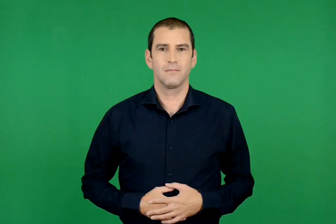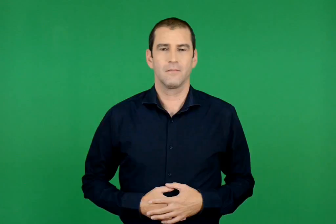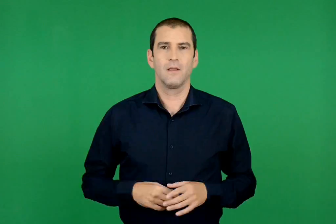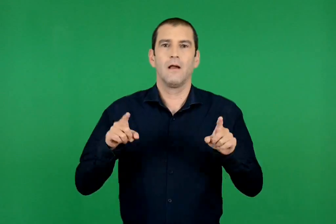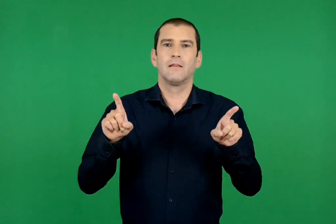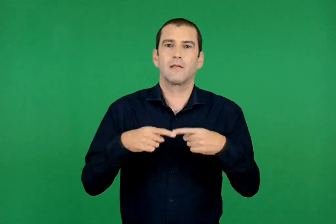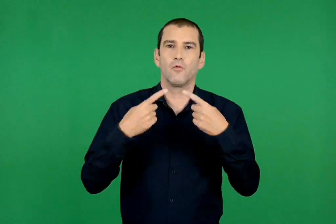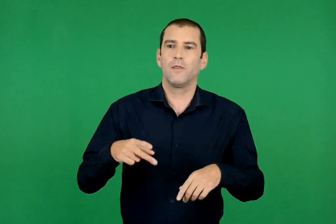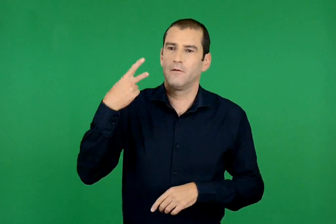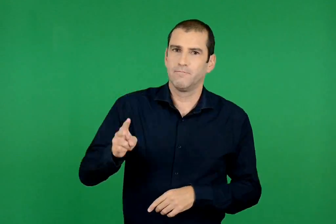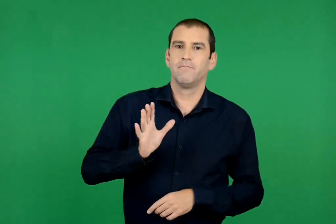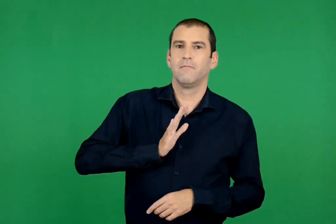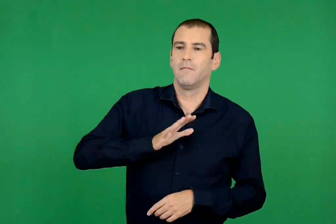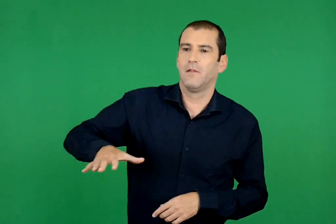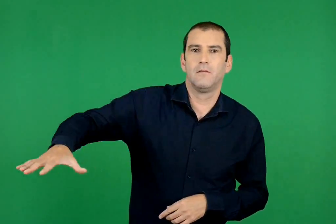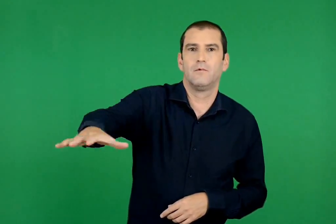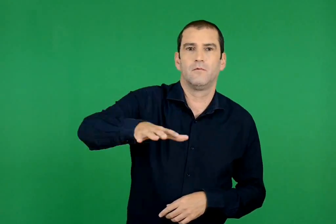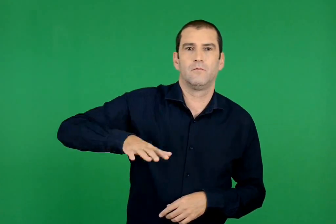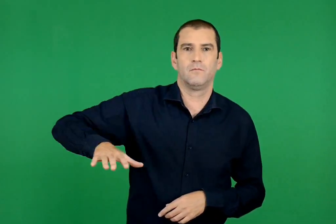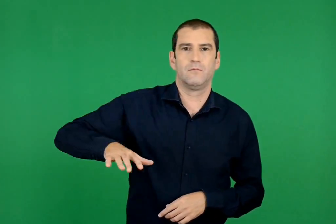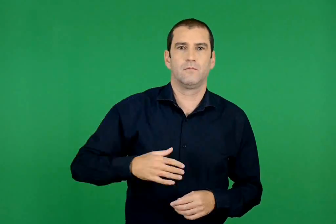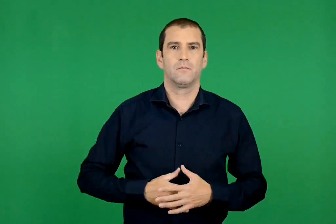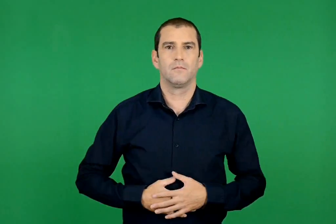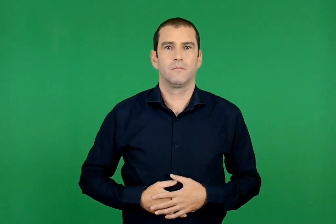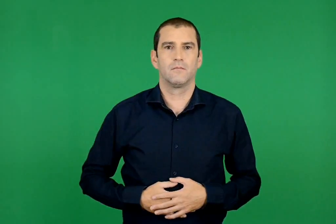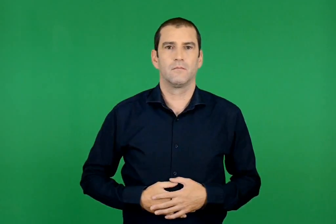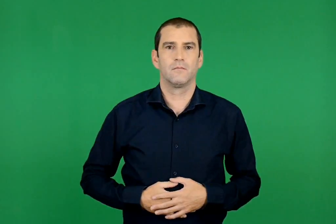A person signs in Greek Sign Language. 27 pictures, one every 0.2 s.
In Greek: δημοτικό τραγούδι
